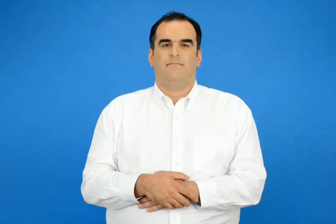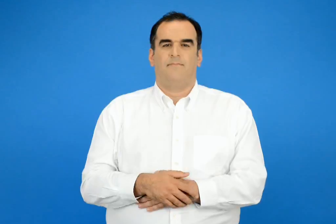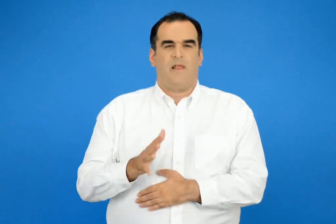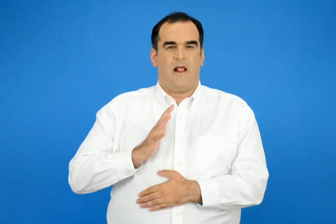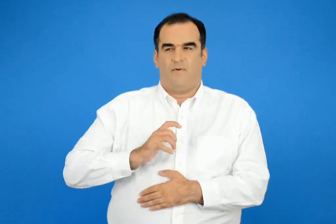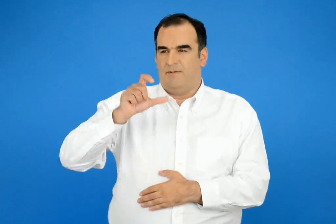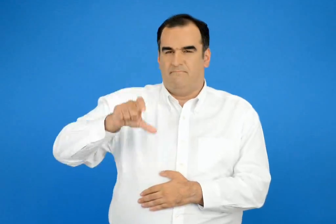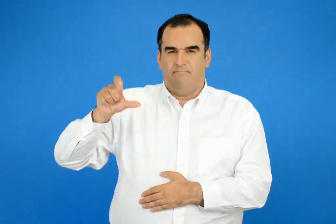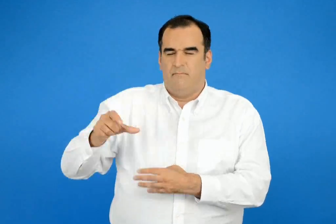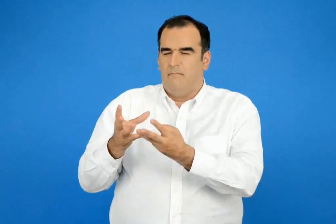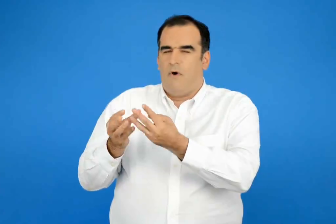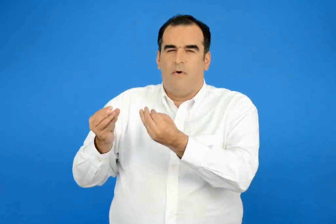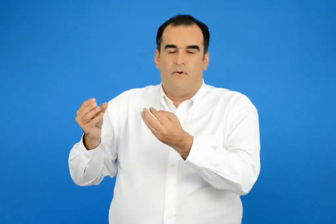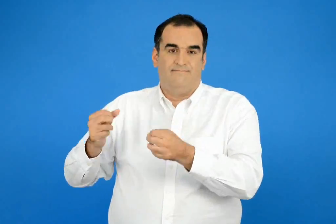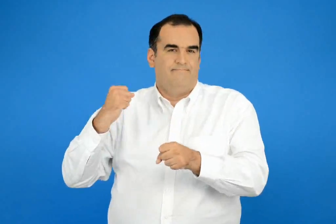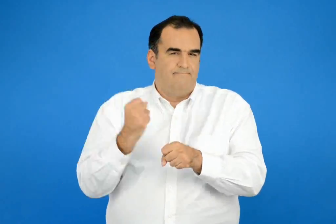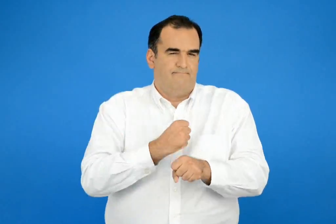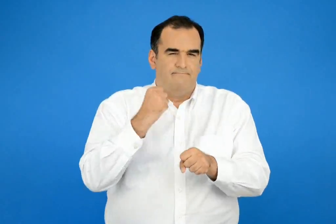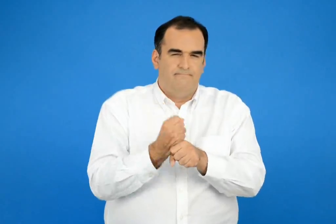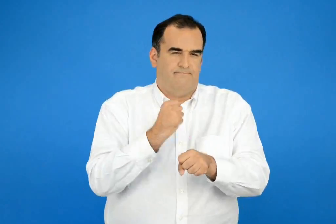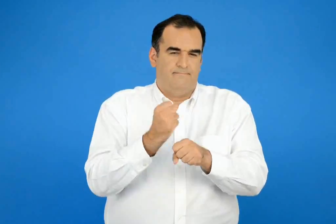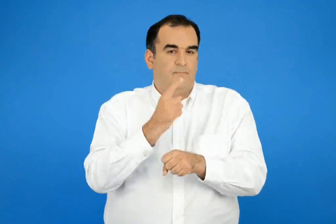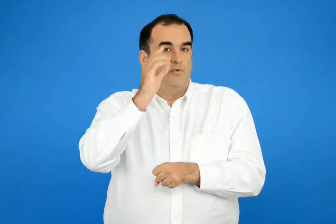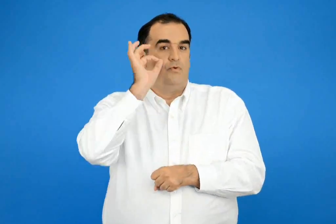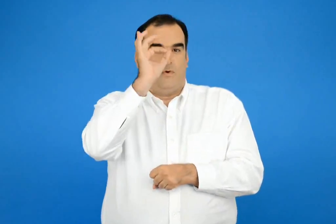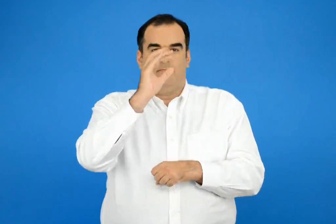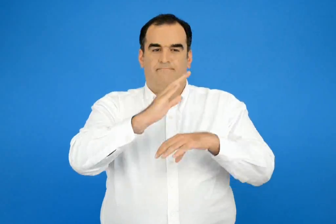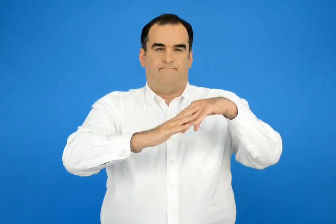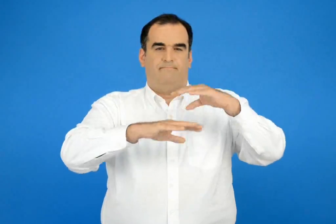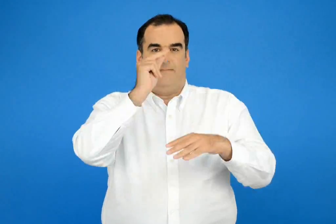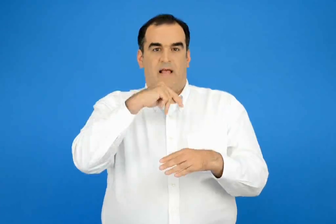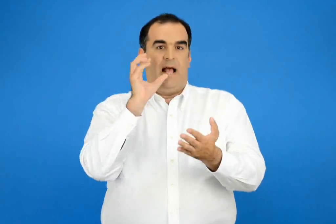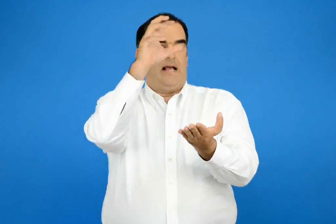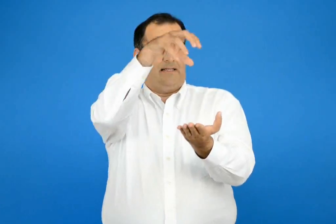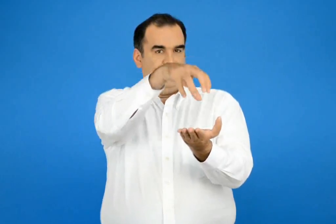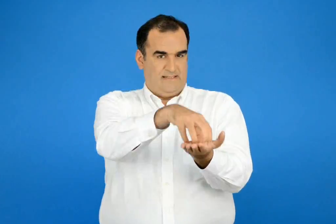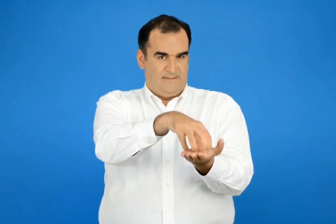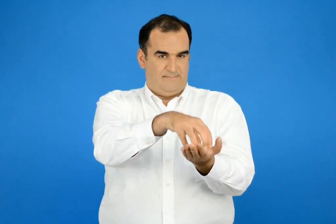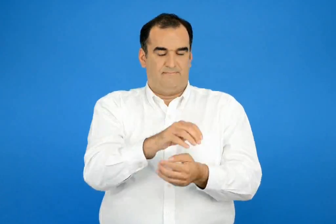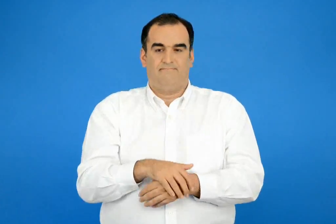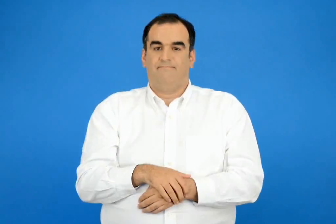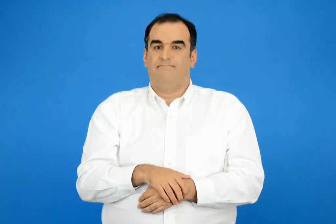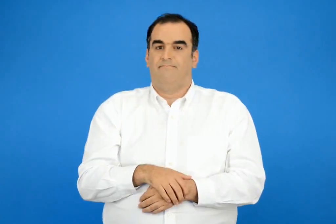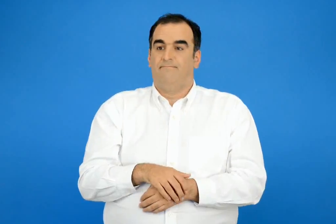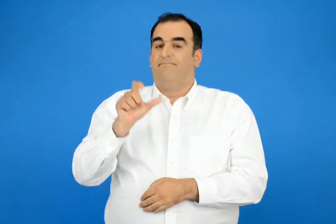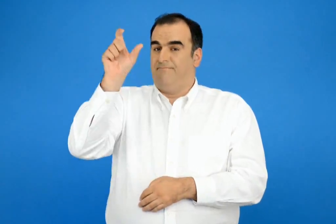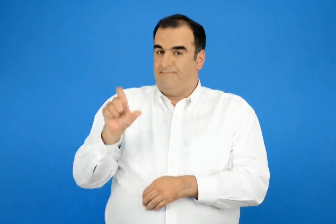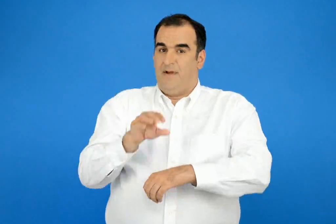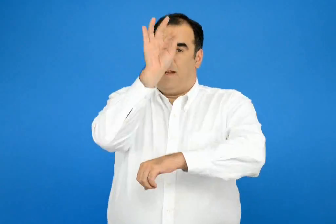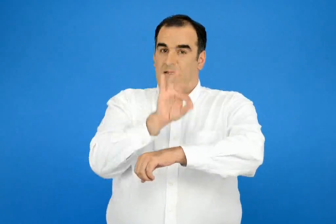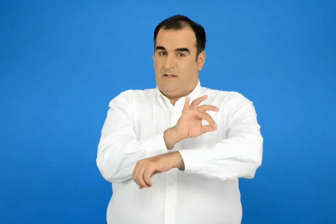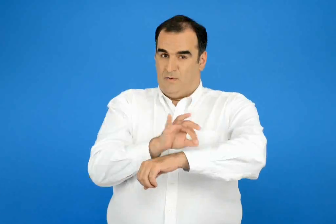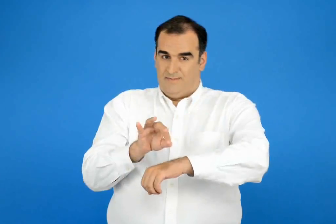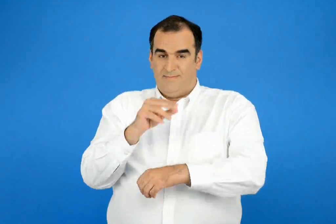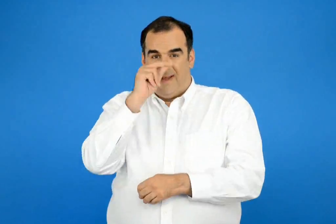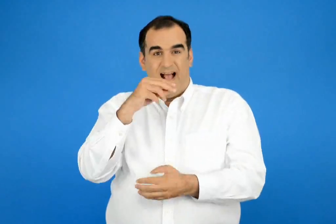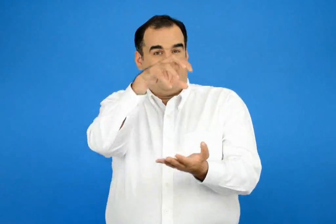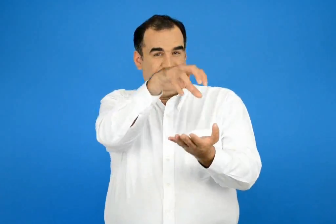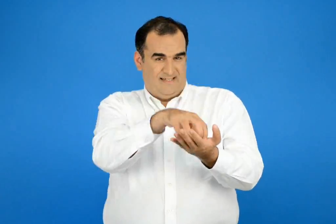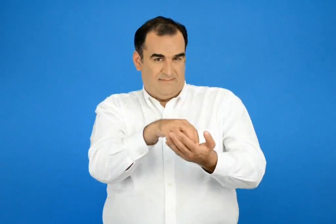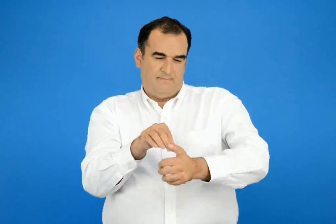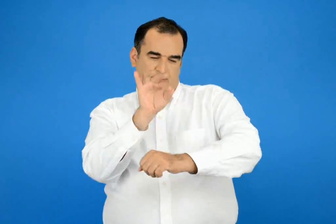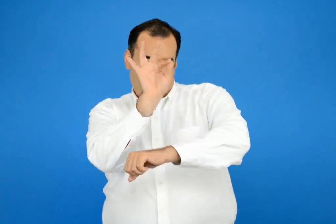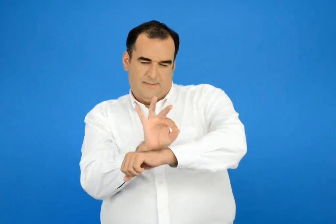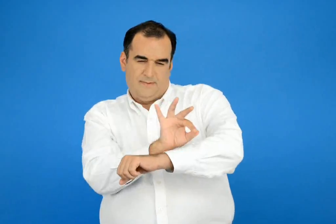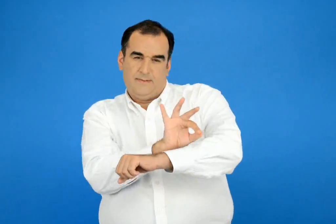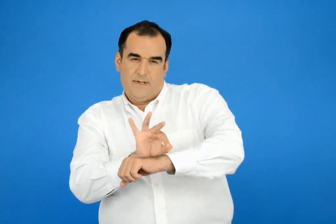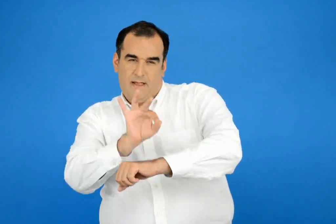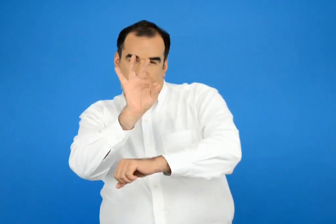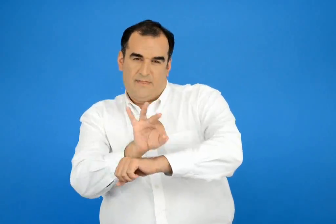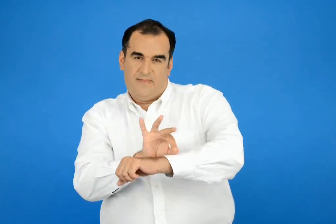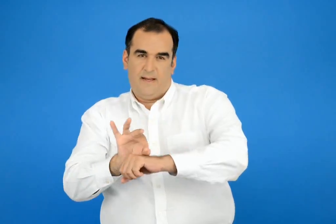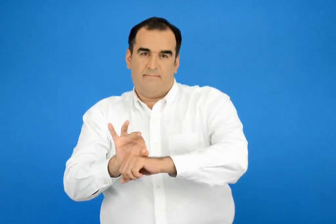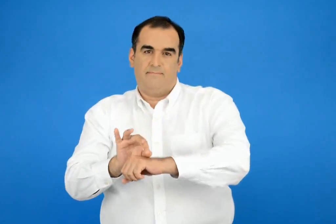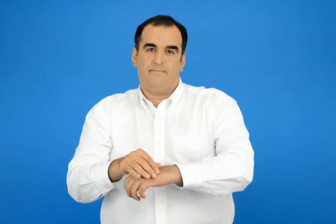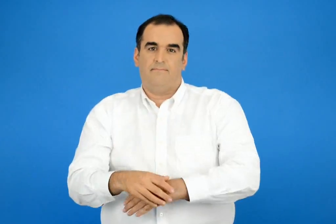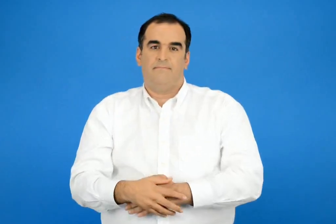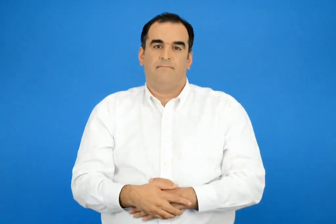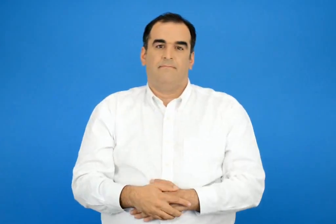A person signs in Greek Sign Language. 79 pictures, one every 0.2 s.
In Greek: για να χτιστεί μια εκκλησιά δουλεύουν πολλοί άνθρωποι ο αρχιτέκτονας κάνει τα σχέδια της εκκλησίας
